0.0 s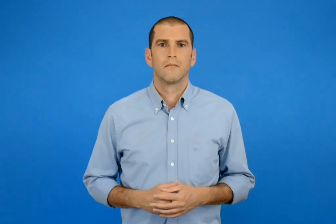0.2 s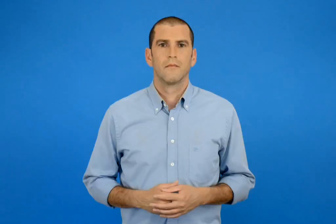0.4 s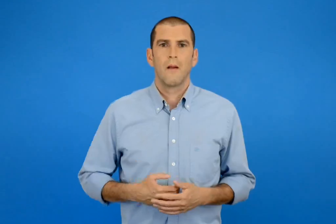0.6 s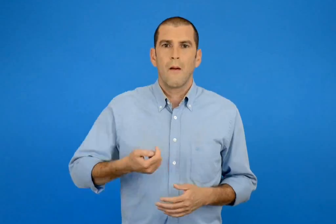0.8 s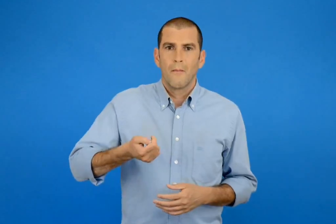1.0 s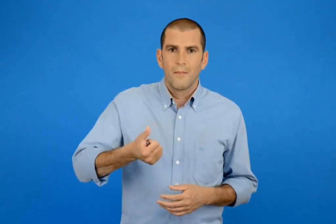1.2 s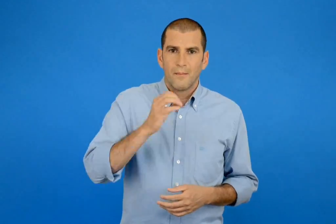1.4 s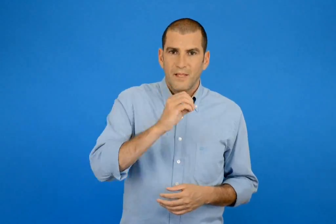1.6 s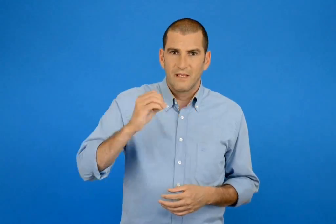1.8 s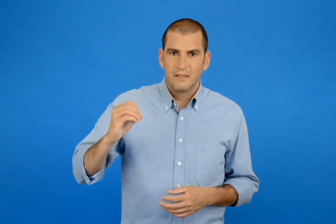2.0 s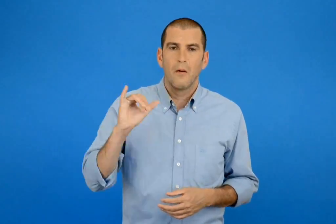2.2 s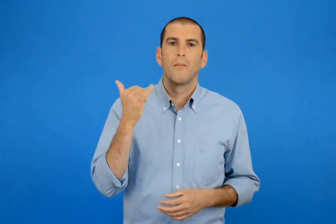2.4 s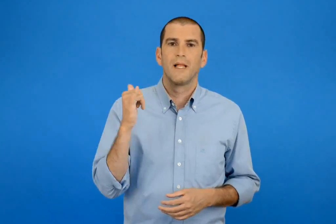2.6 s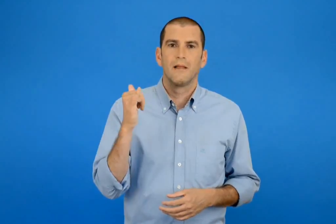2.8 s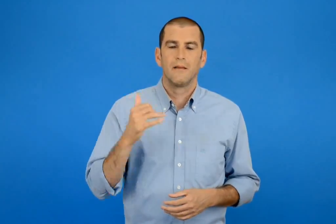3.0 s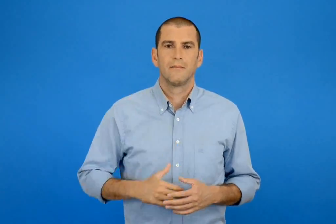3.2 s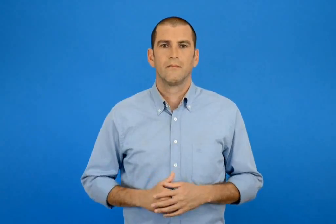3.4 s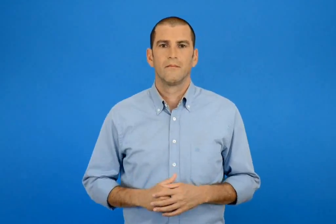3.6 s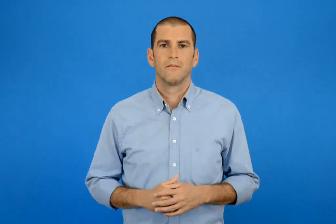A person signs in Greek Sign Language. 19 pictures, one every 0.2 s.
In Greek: μπλε μπίλιες
